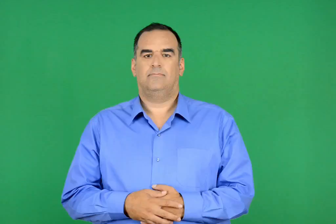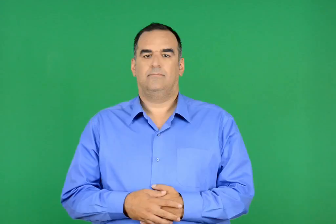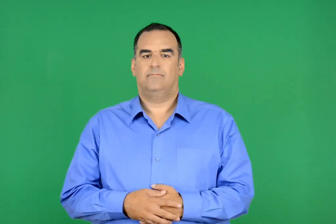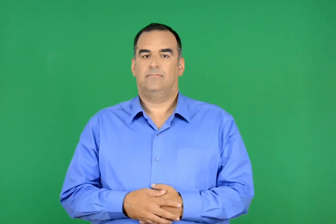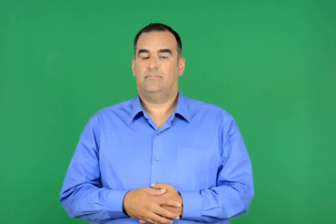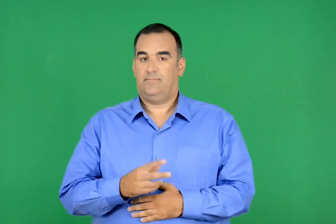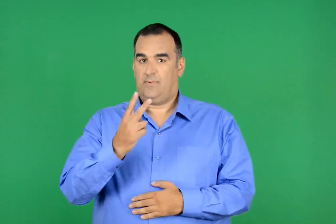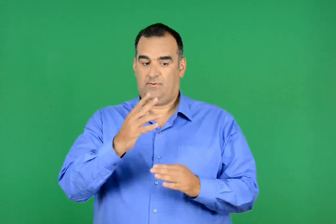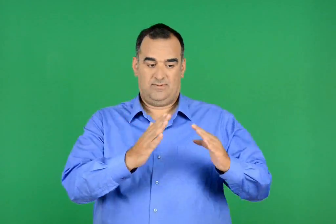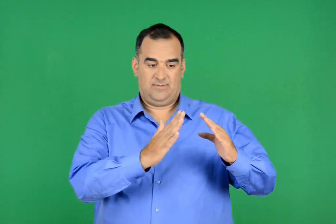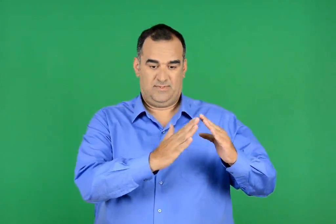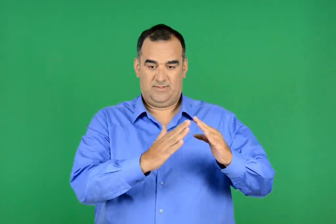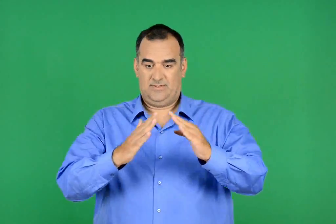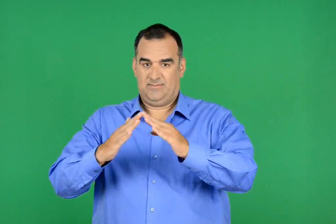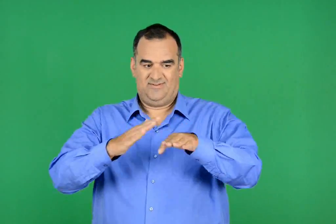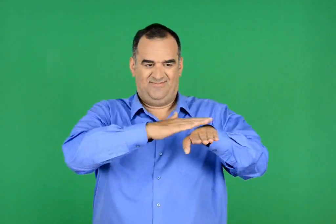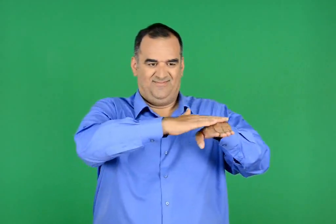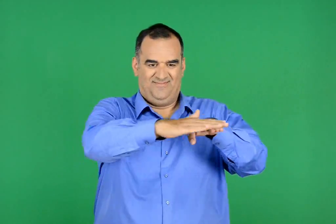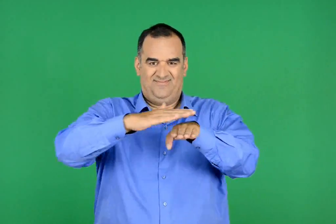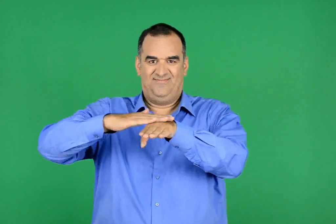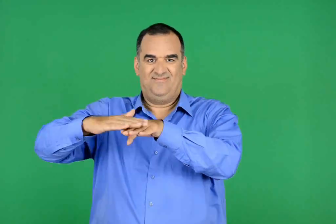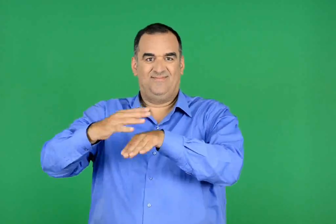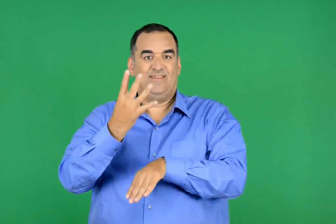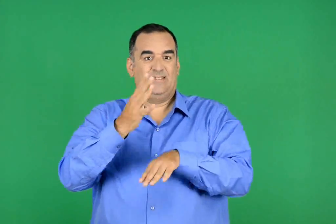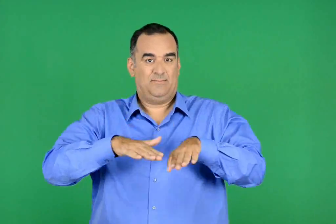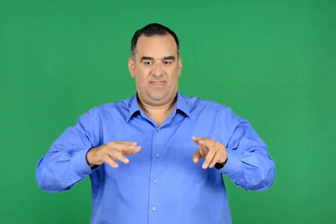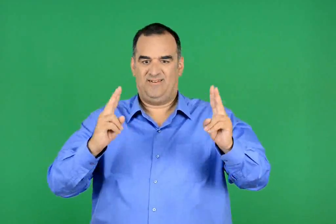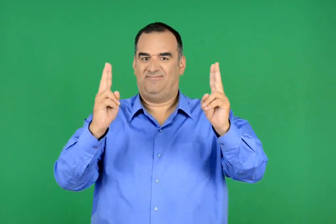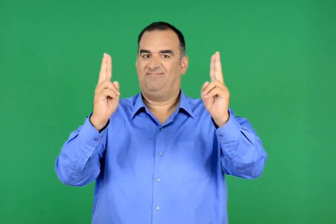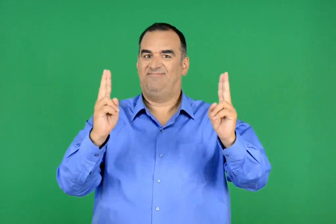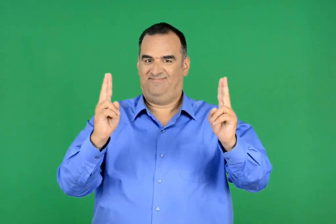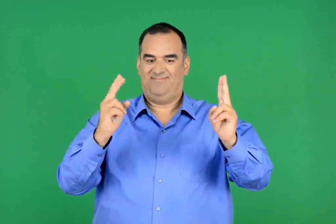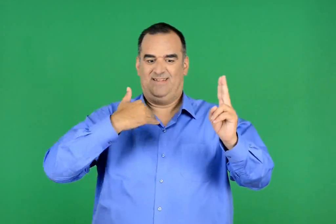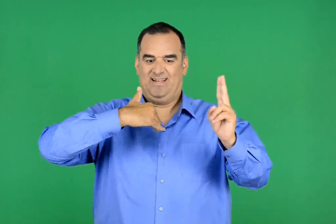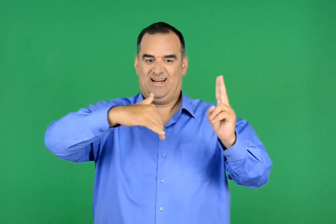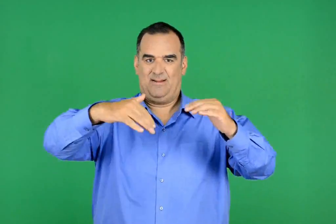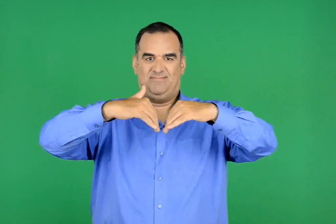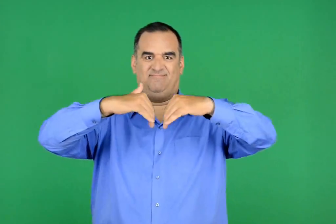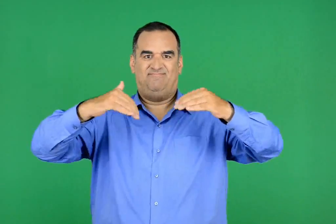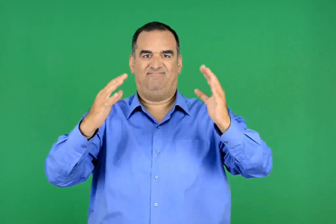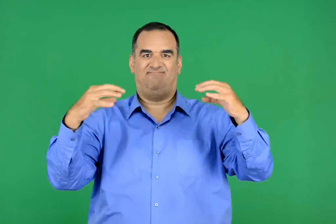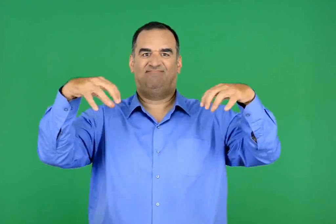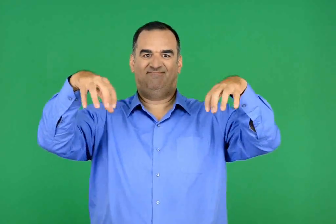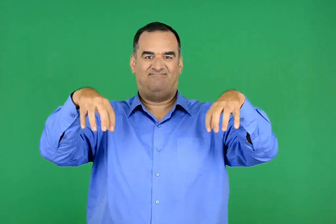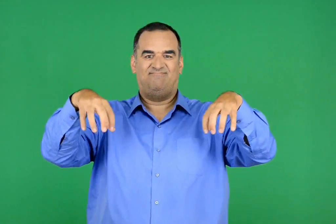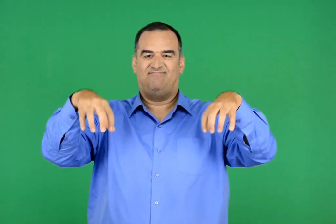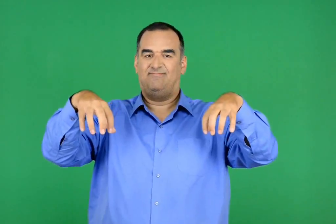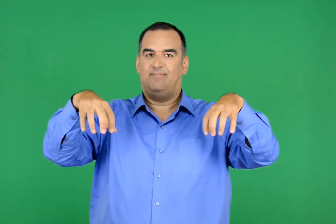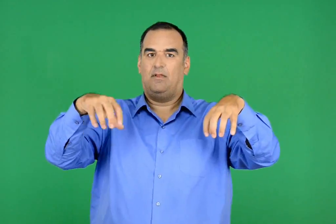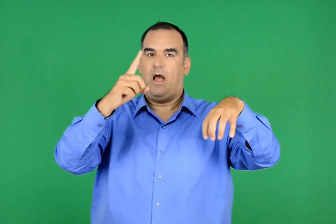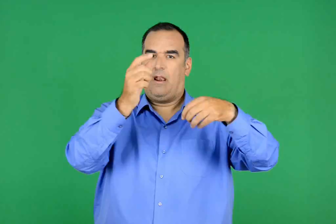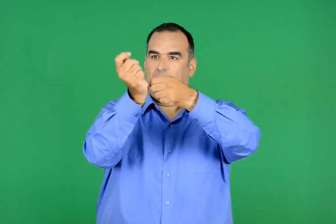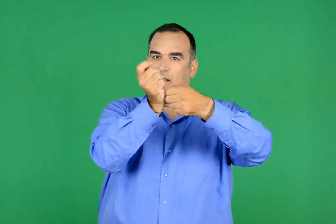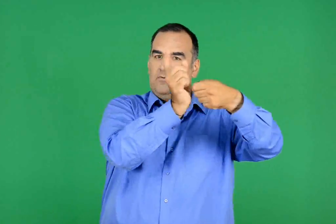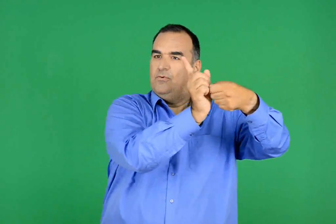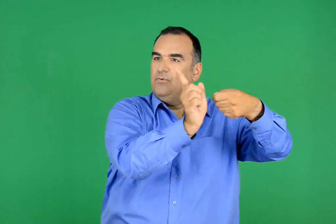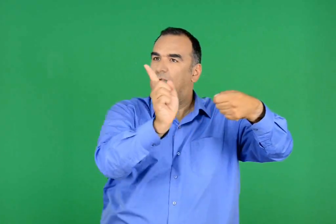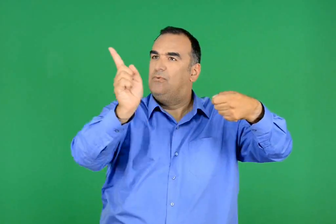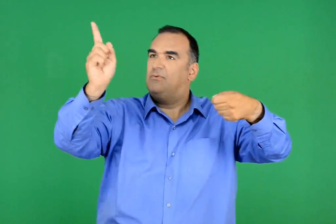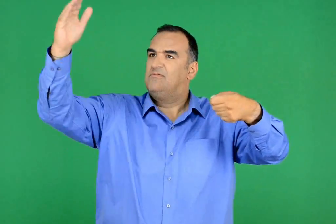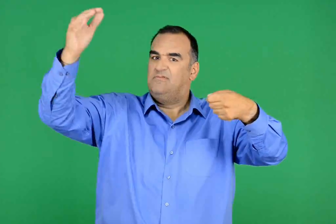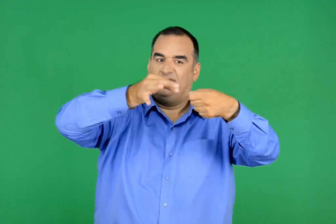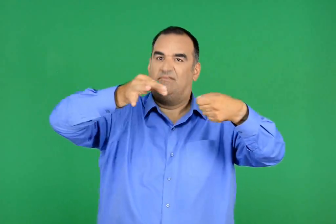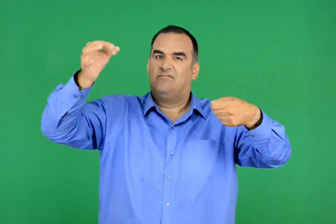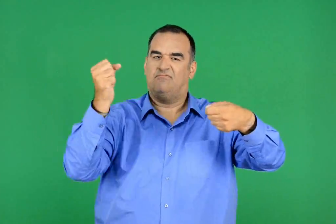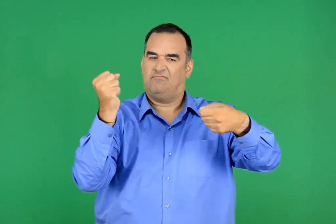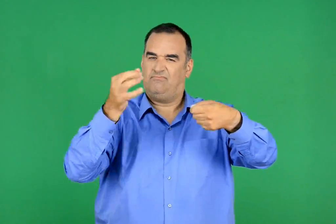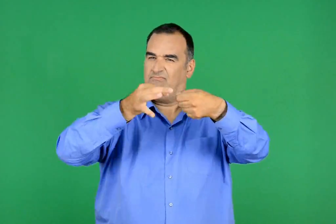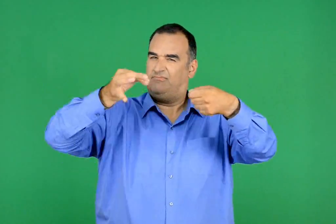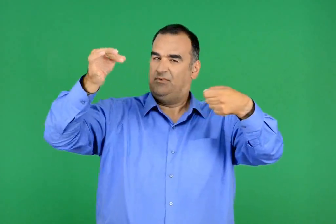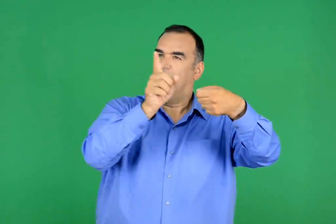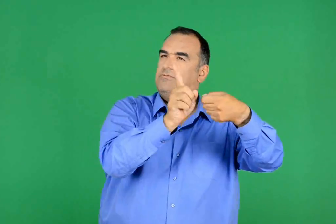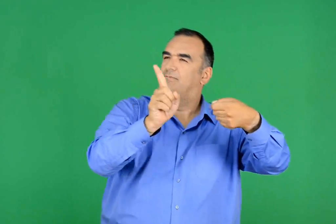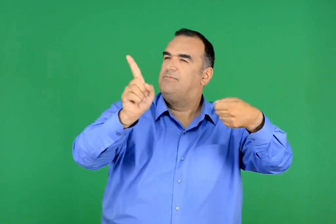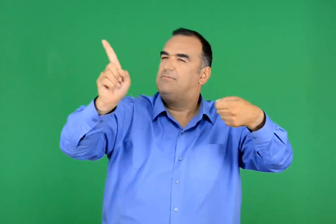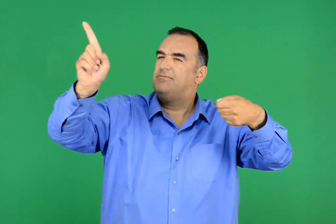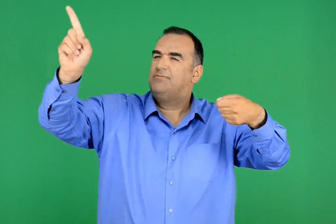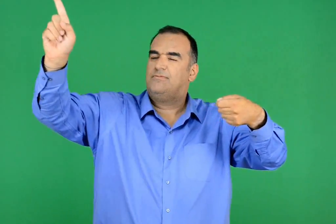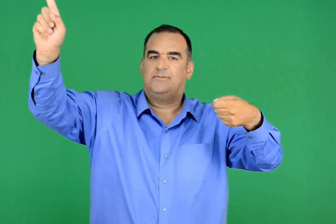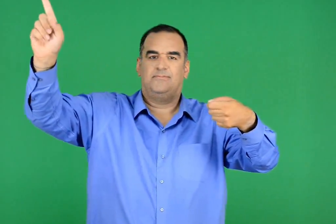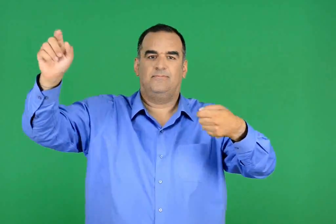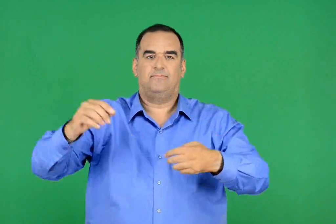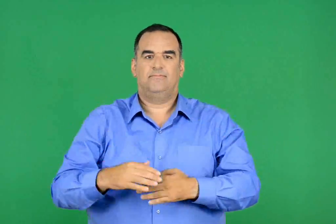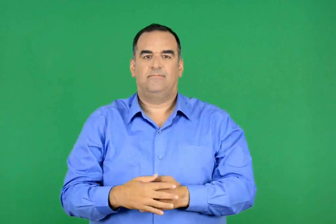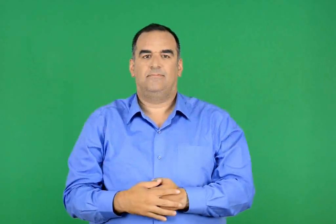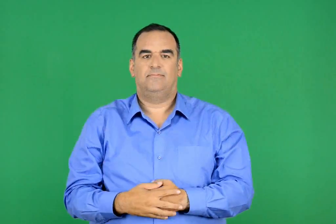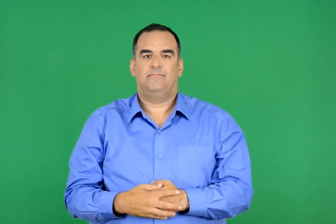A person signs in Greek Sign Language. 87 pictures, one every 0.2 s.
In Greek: δυο ταράτσες , τέσσερα παιδιά , μια γραμμή ανάμεσά τους κι ένας χαρταετός. ακόμα κι ένα νήμα γερό , που ξεκινά από τούτα τα παιδιά και φτάνει με το χαρταετό ως τα άλλα
